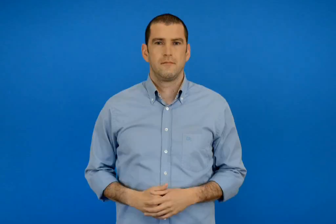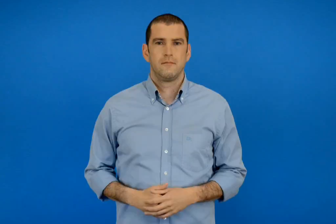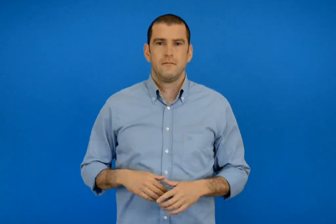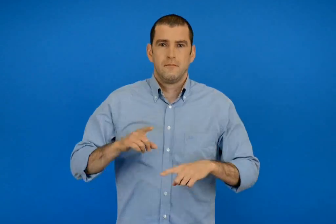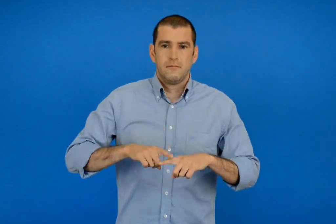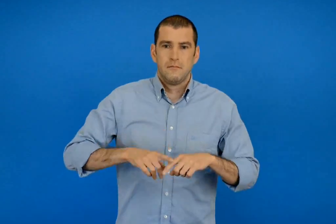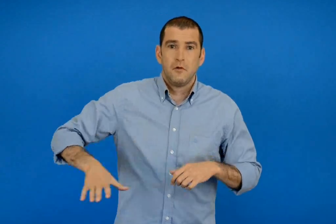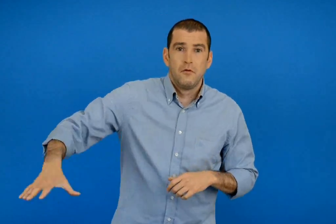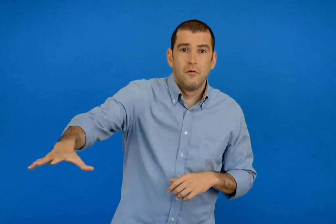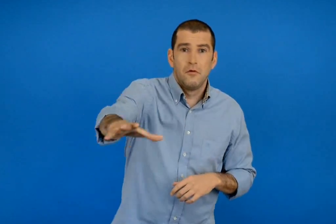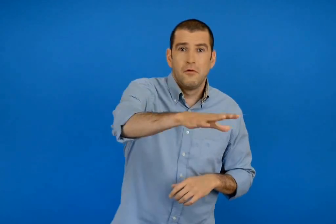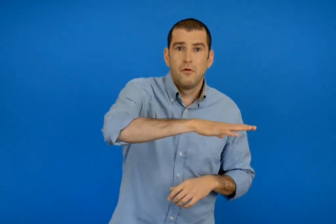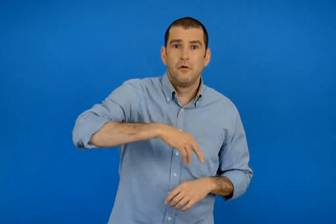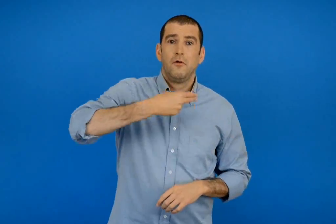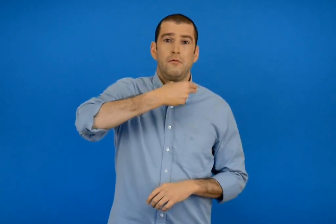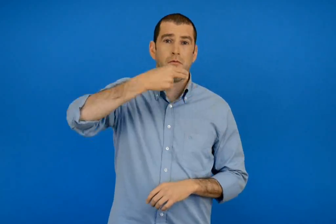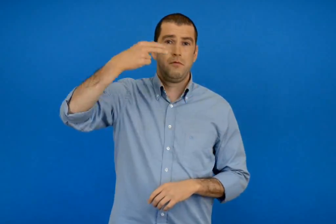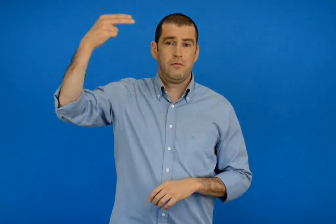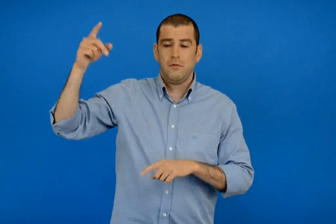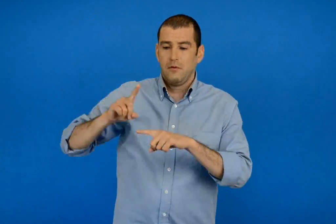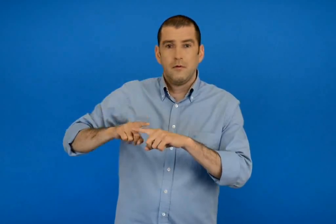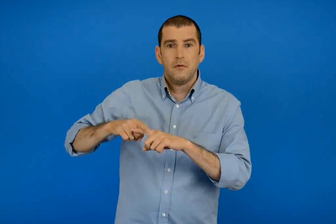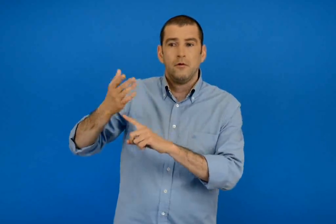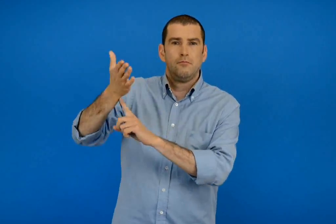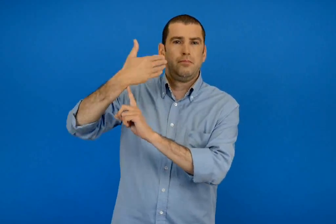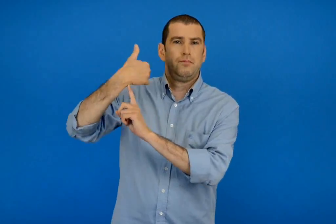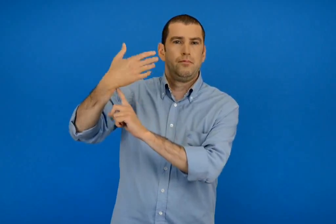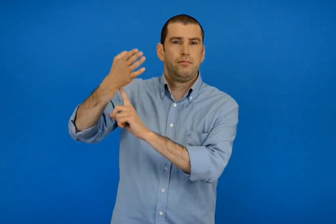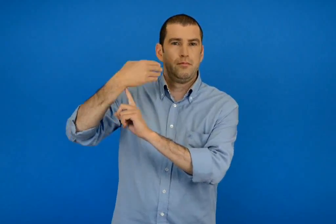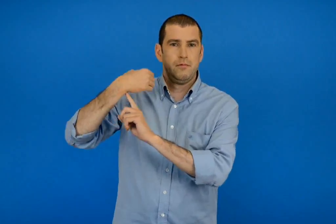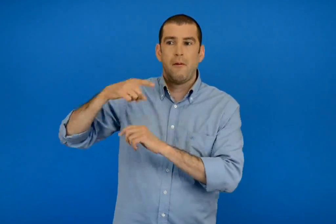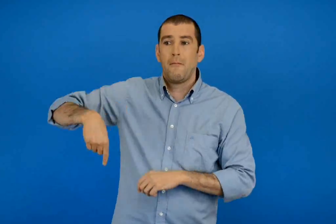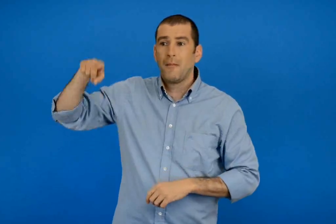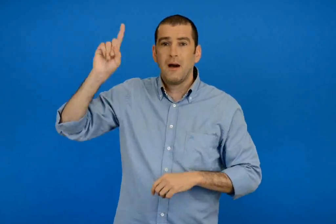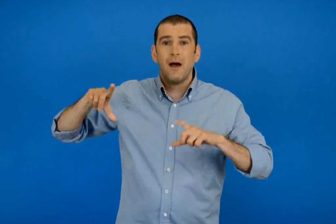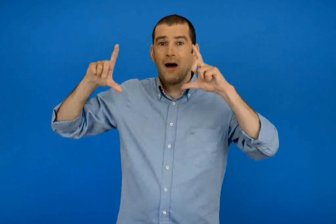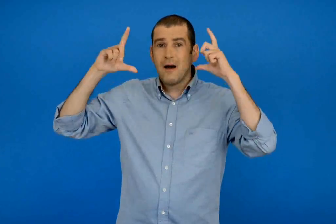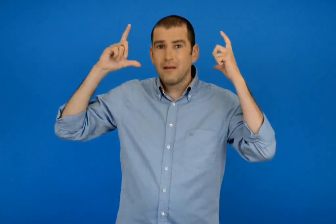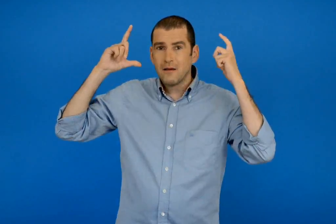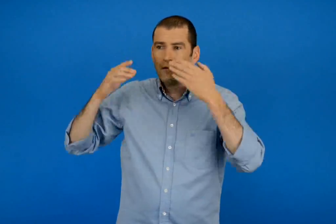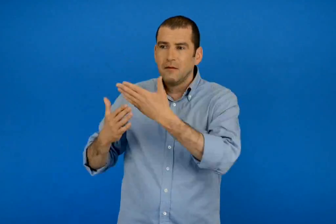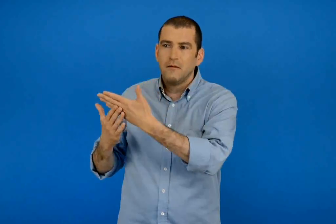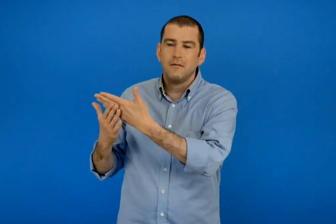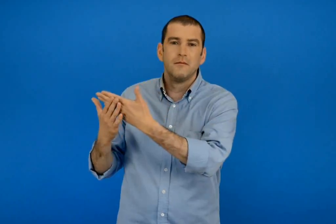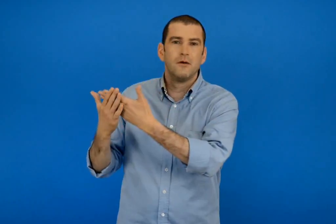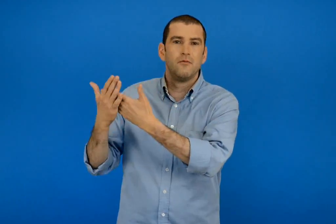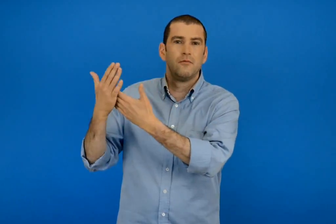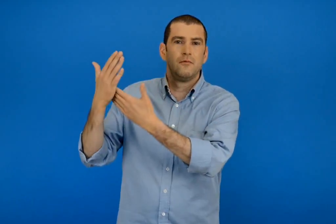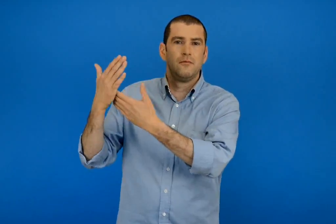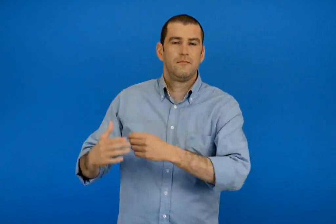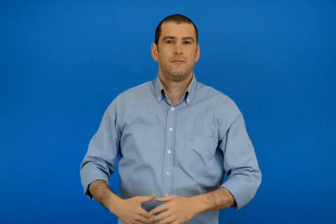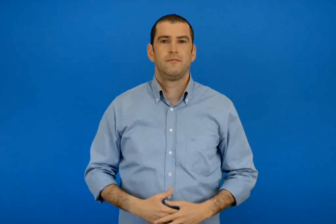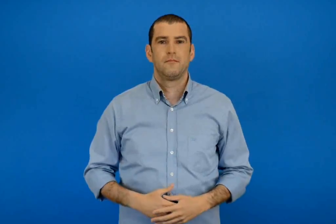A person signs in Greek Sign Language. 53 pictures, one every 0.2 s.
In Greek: όλη δόξα όλη χάρη αγία μέρα ξημερώνει
